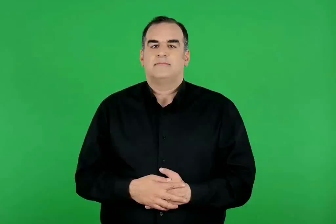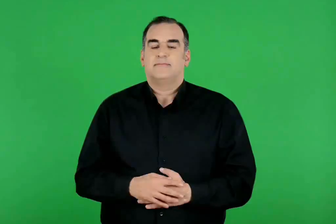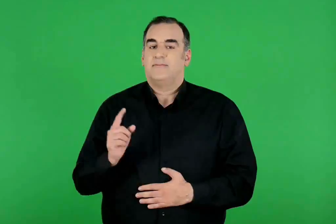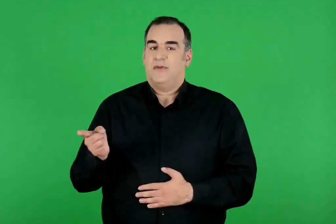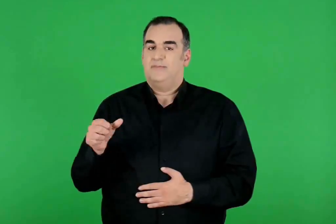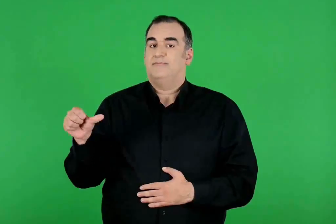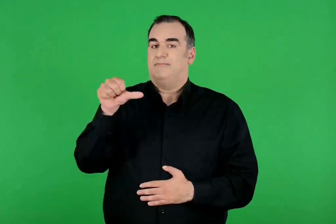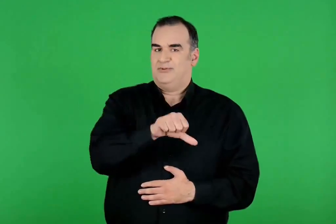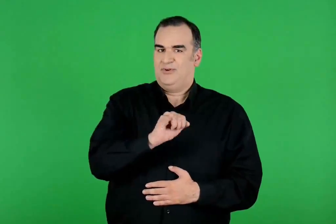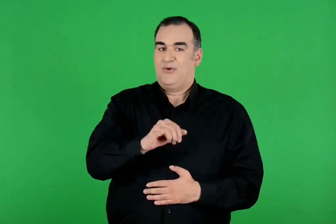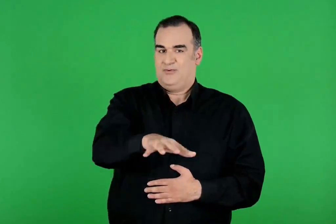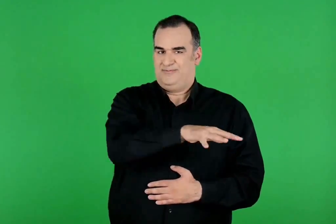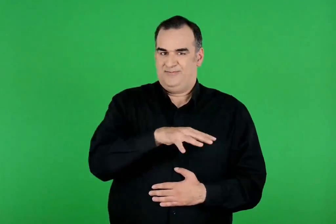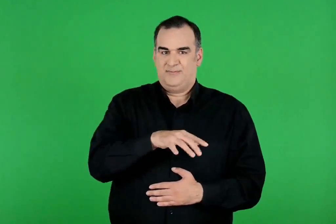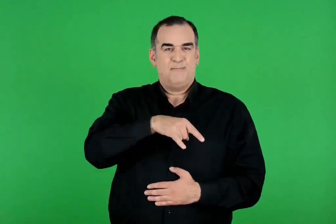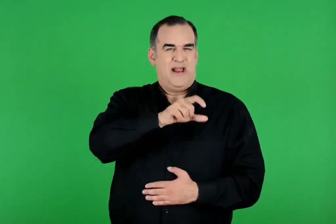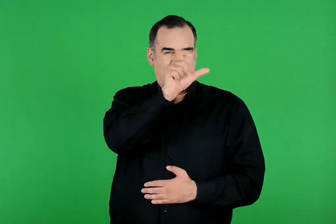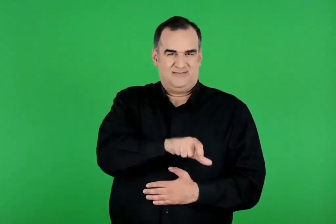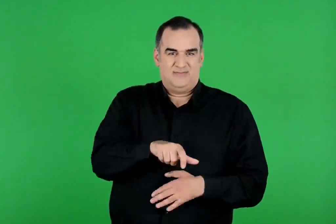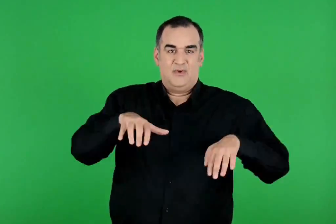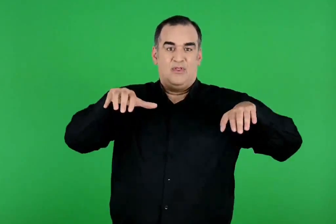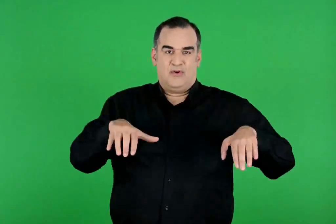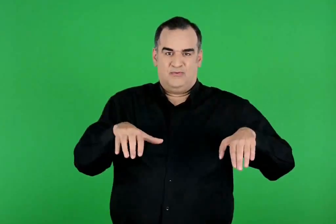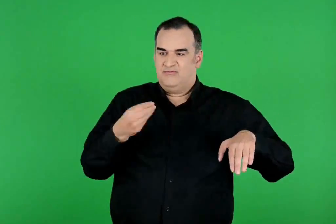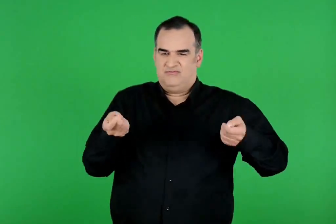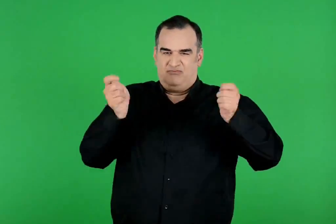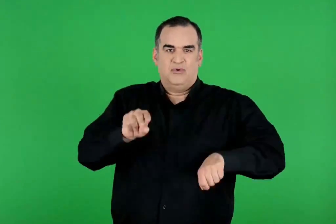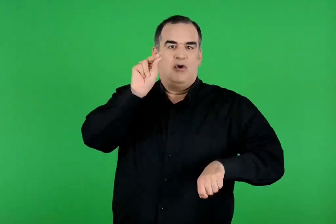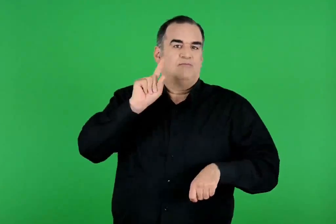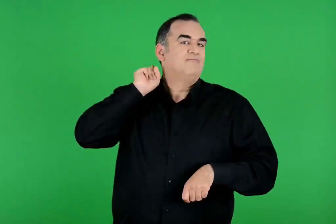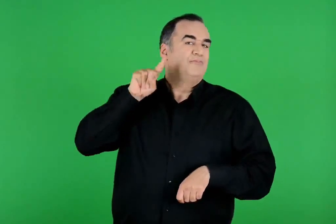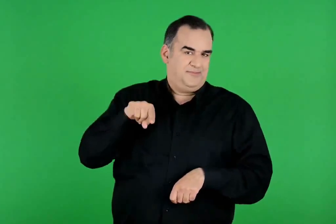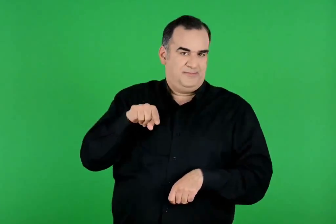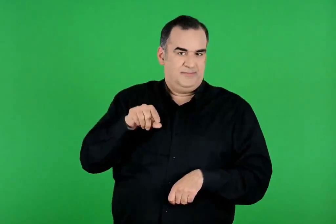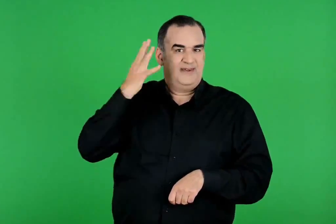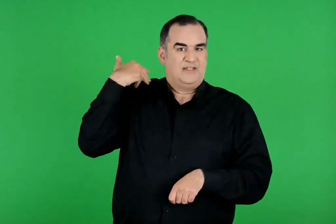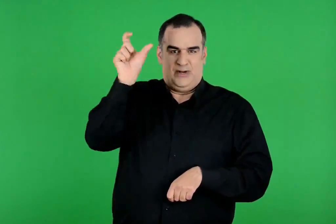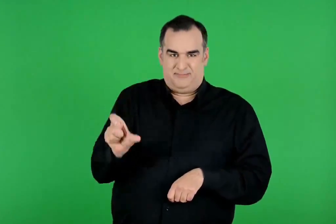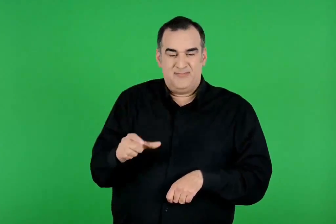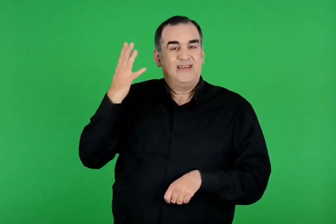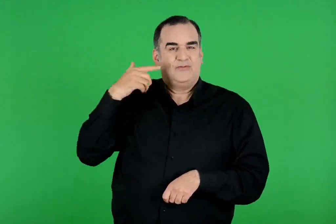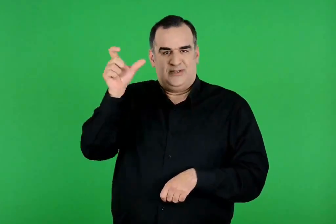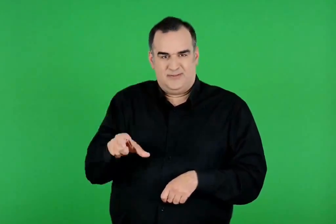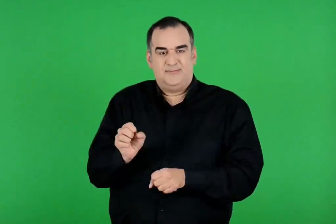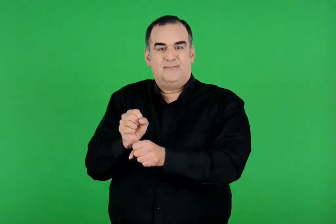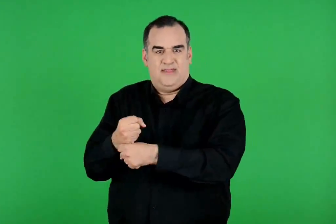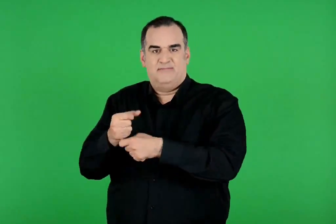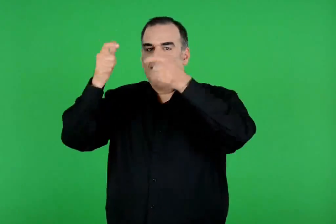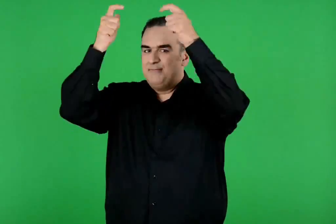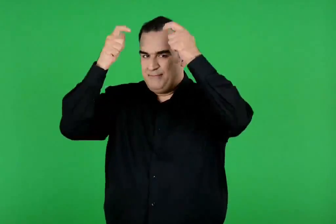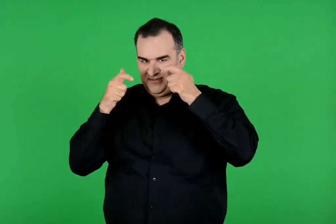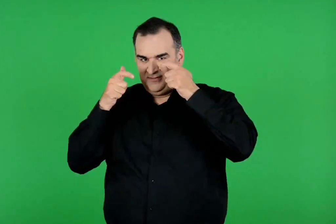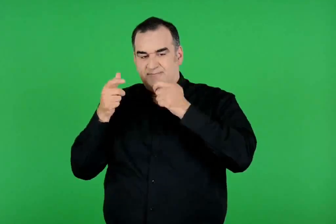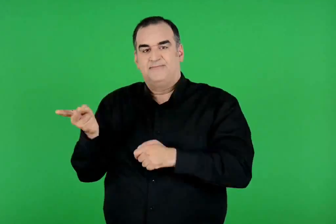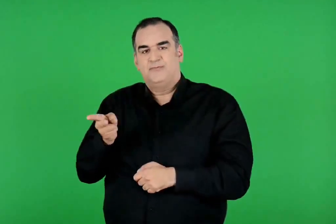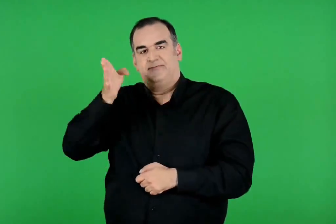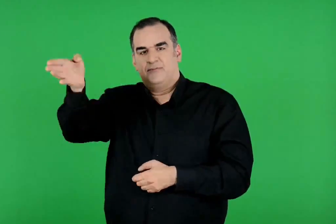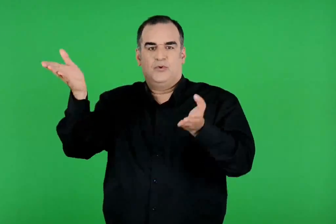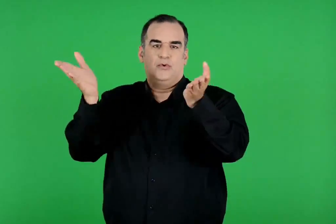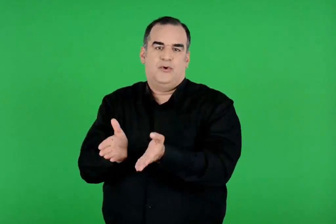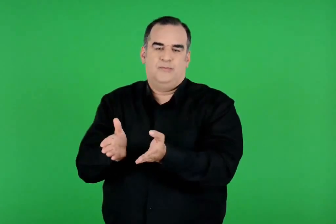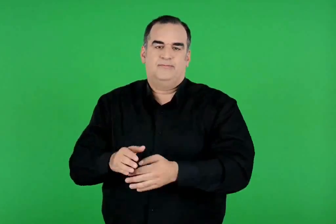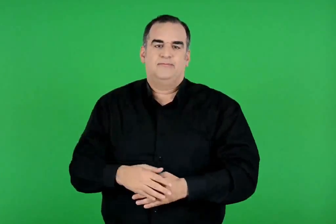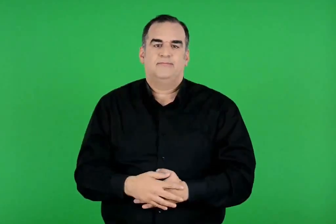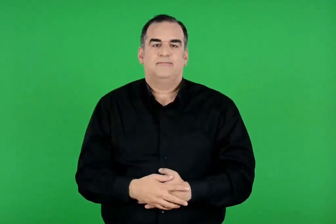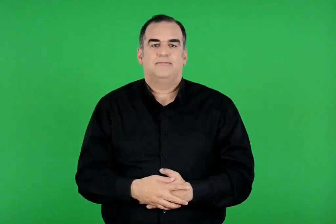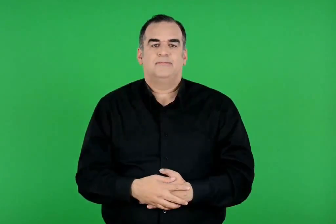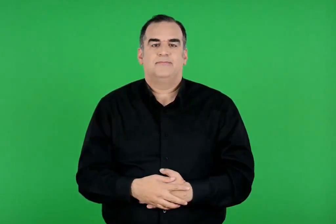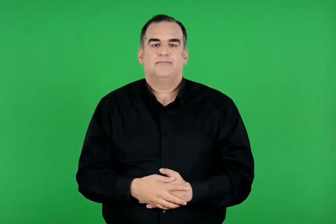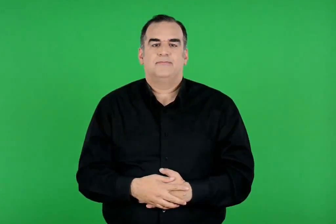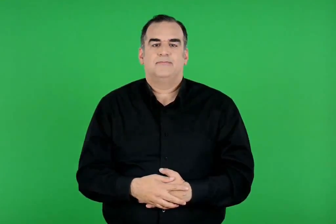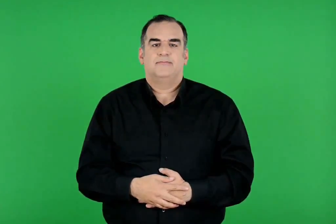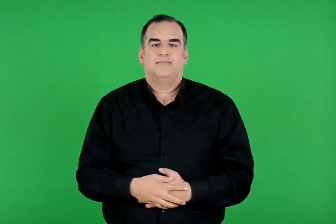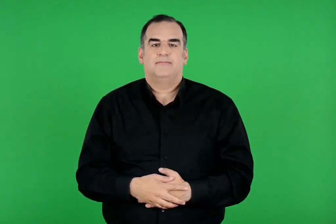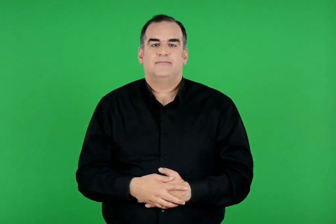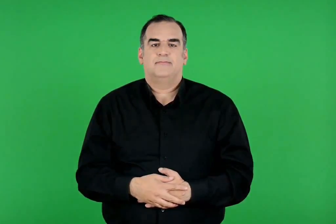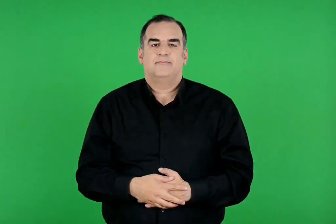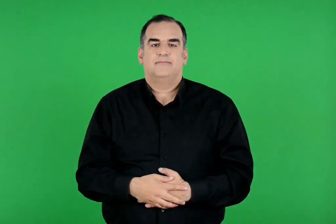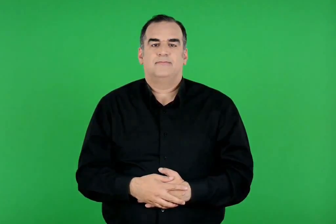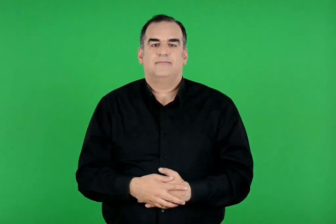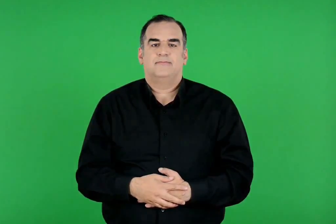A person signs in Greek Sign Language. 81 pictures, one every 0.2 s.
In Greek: όταν γύρισαν στην ιωλκό , ο πελίας δεν κράτησε τον λόγο του και δεν έδωσε τον θρόνο στον ιάσονα. εκείνος παντρεύτηκε τη μήδεια και πήγαν μαζί στην κόρινθο
